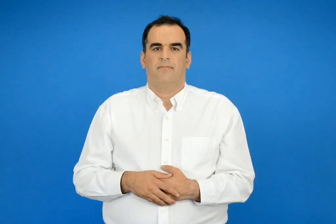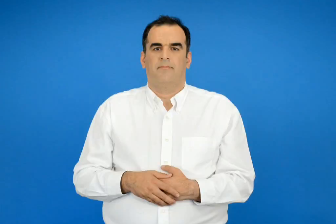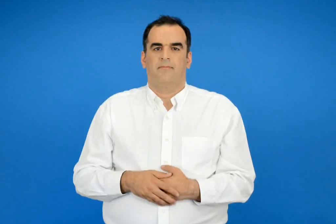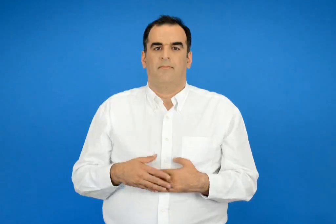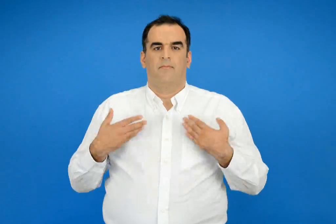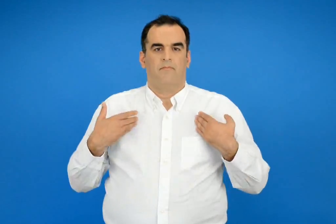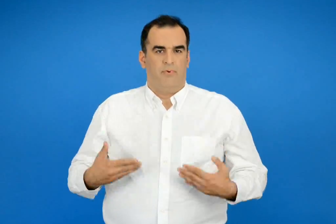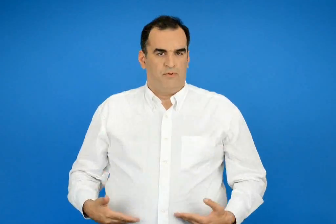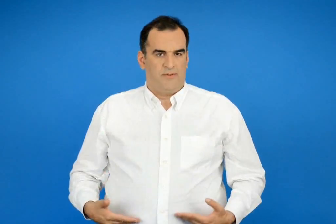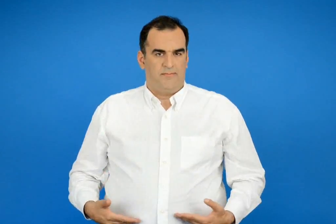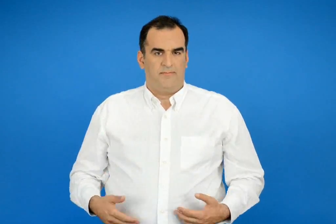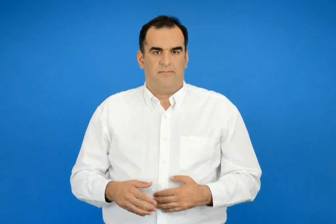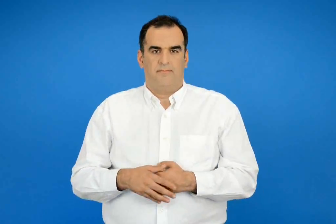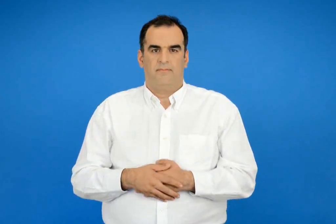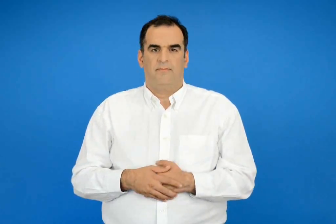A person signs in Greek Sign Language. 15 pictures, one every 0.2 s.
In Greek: μπλούζα
